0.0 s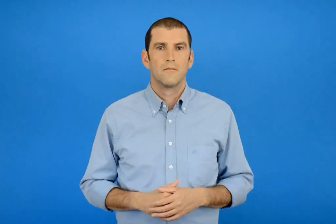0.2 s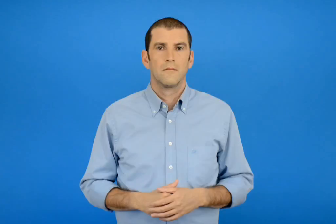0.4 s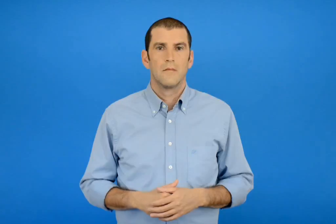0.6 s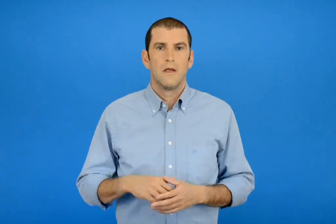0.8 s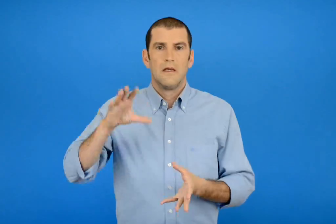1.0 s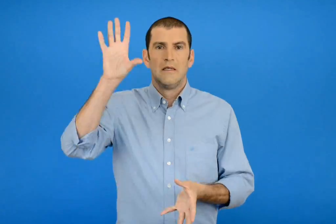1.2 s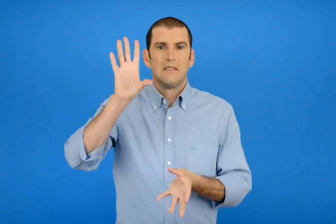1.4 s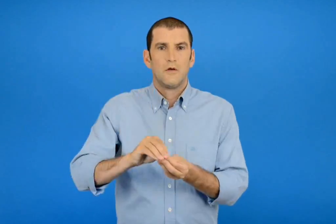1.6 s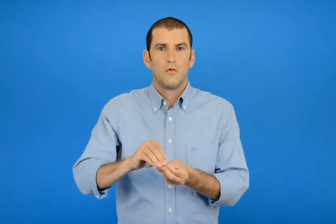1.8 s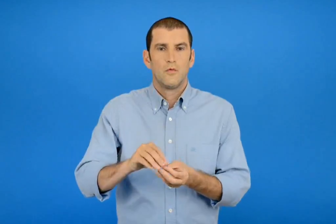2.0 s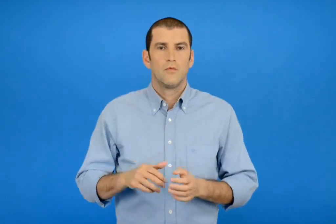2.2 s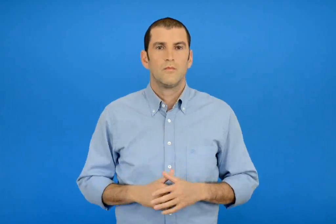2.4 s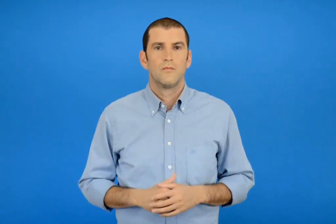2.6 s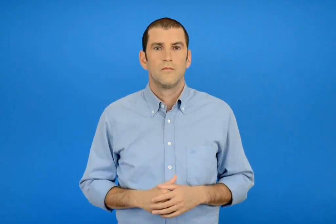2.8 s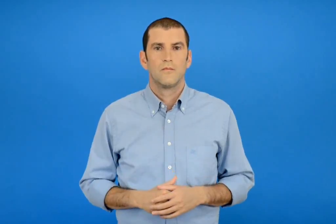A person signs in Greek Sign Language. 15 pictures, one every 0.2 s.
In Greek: σύνολο
